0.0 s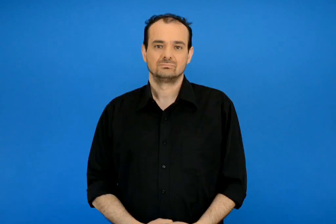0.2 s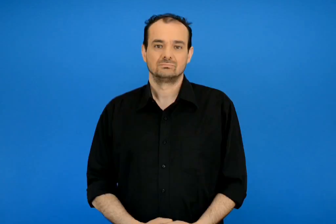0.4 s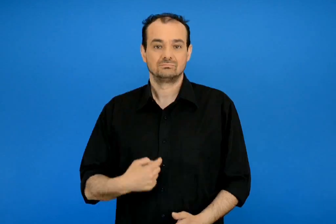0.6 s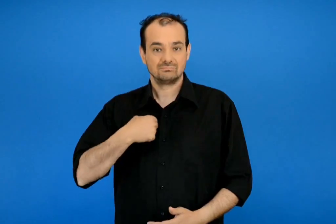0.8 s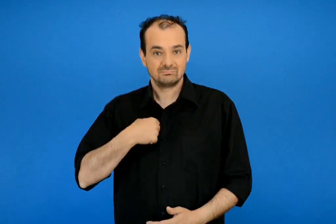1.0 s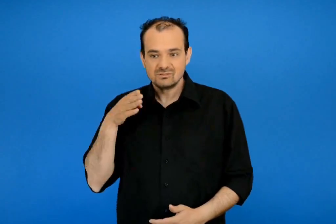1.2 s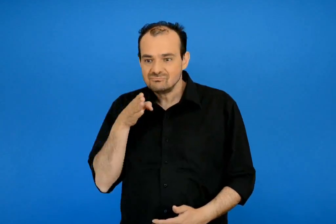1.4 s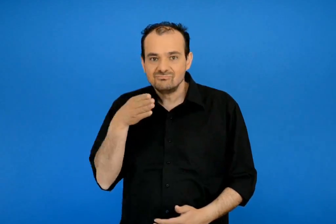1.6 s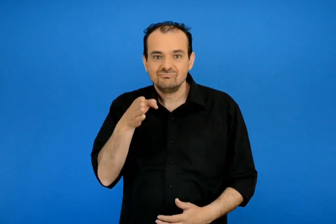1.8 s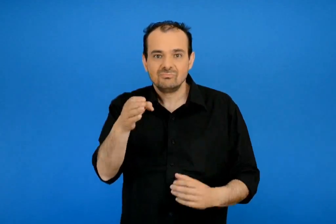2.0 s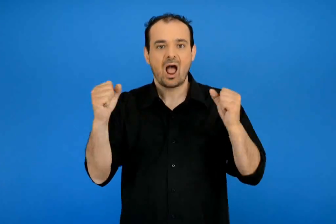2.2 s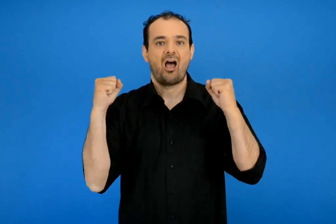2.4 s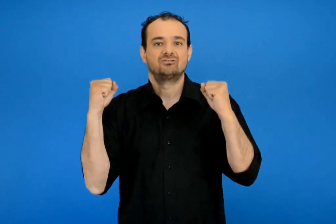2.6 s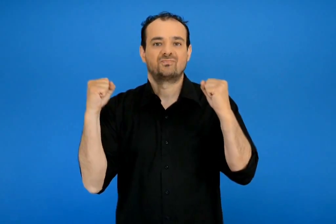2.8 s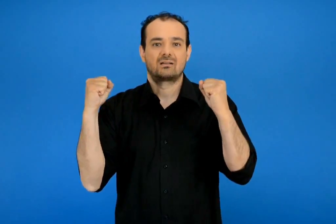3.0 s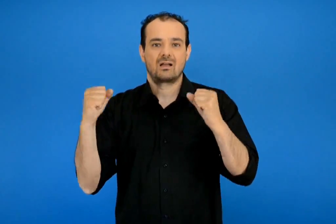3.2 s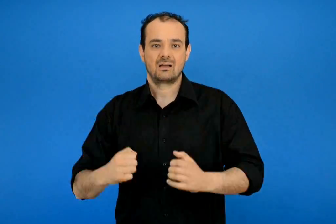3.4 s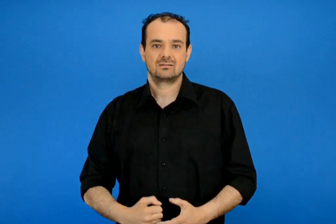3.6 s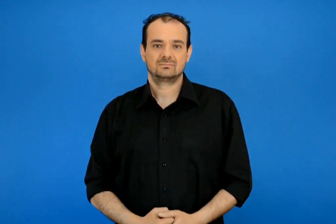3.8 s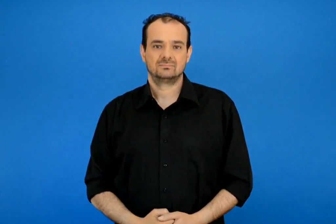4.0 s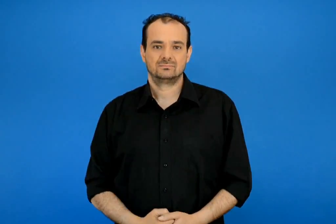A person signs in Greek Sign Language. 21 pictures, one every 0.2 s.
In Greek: κυκλοφορώ με ασφάλεια
